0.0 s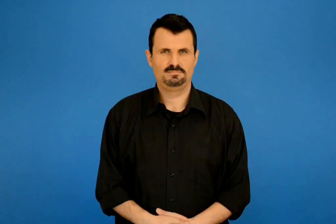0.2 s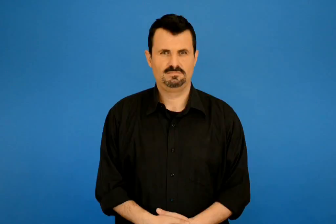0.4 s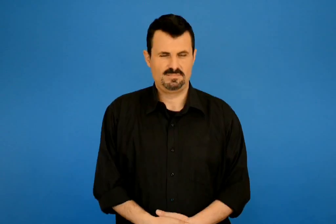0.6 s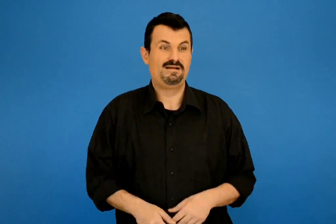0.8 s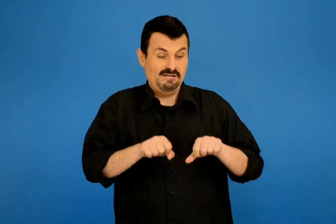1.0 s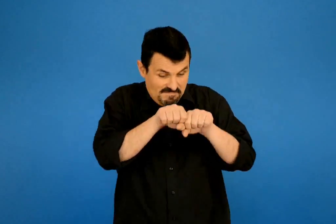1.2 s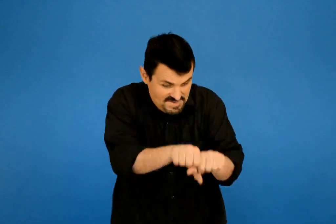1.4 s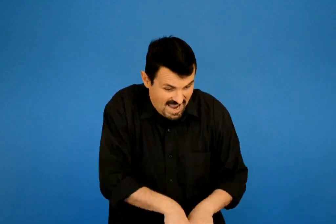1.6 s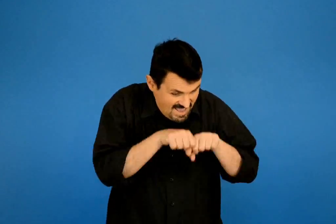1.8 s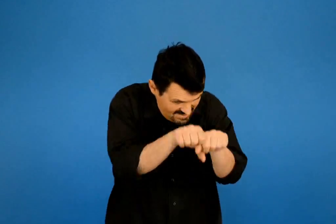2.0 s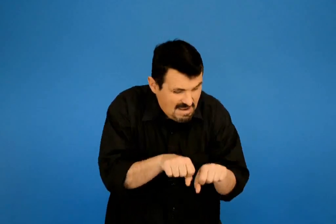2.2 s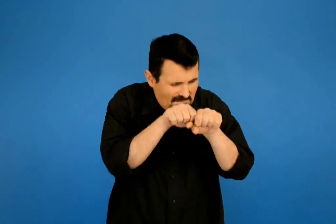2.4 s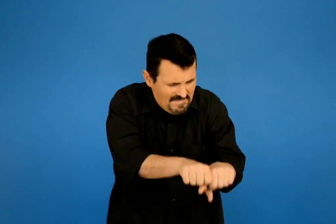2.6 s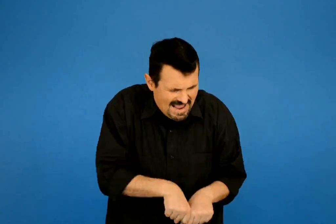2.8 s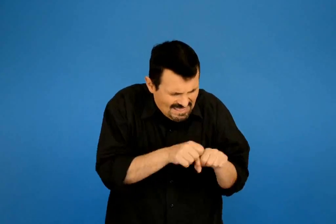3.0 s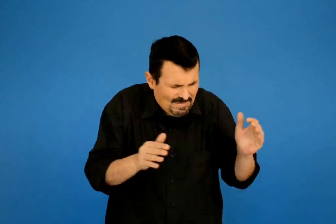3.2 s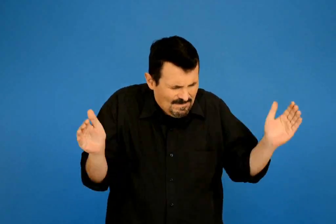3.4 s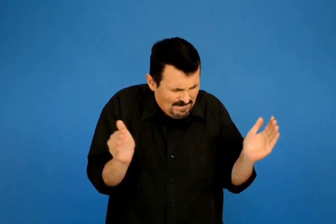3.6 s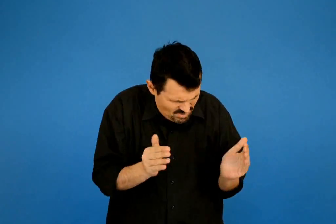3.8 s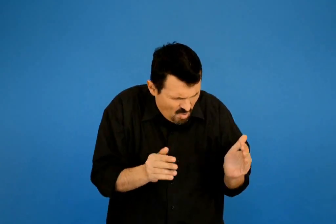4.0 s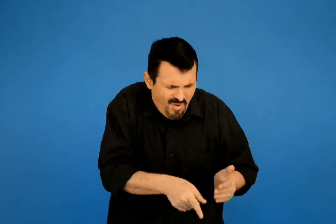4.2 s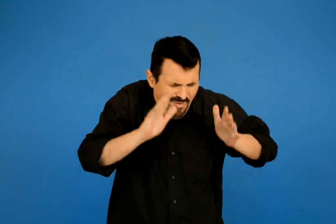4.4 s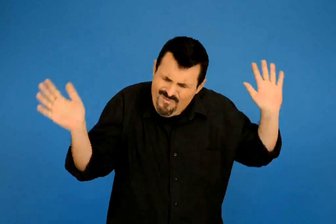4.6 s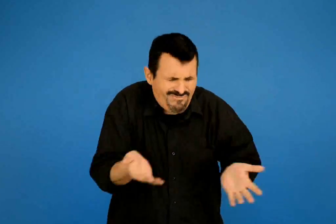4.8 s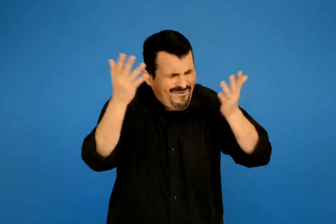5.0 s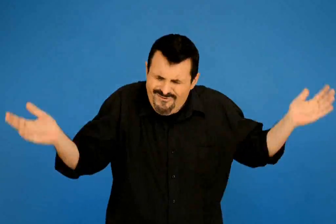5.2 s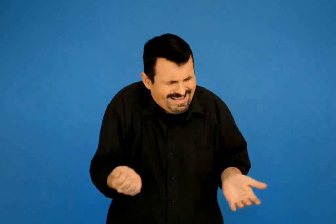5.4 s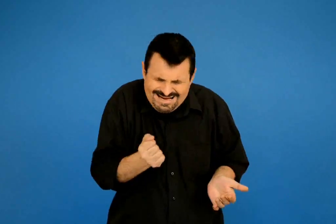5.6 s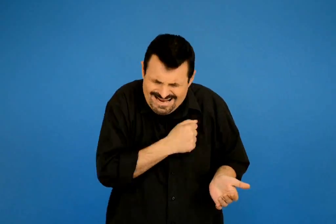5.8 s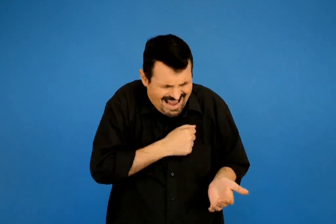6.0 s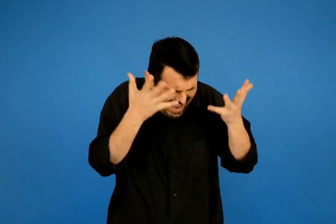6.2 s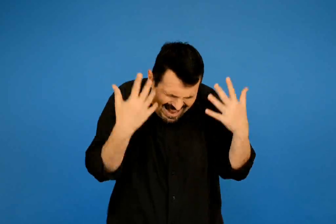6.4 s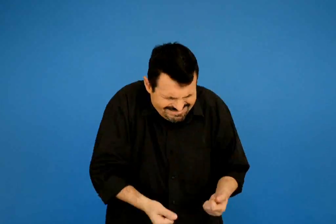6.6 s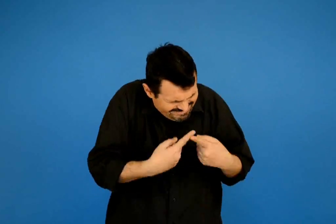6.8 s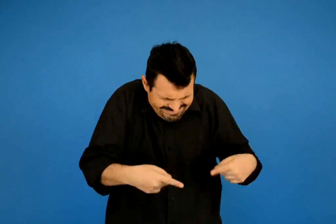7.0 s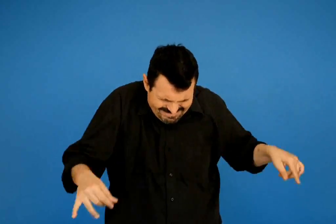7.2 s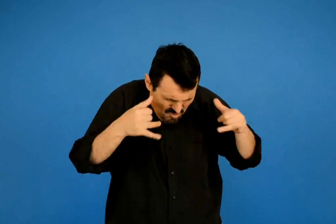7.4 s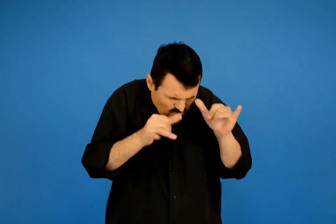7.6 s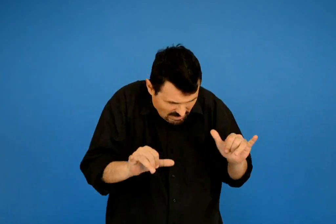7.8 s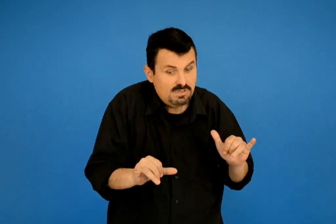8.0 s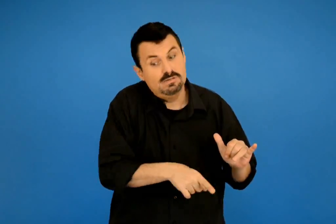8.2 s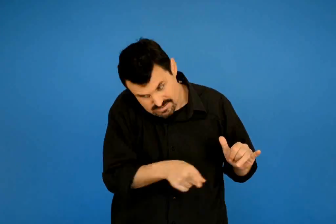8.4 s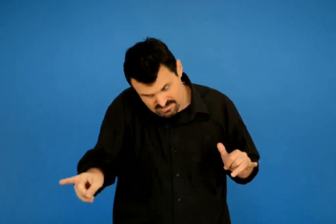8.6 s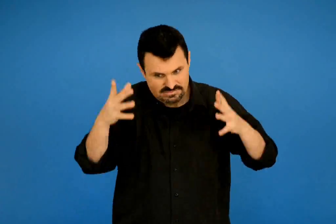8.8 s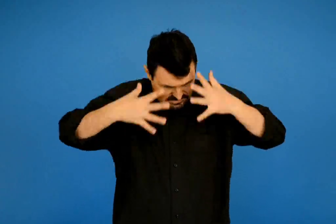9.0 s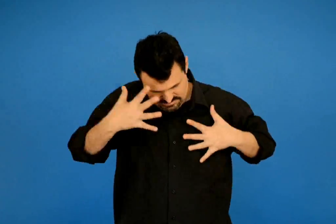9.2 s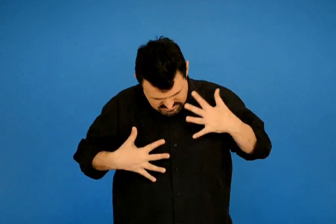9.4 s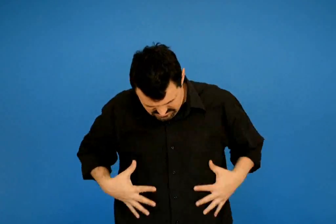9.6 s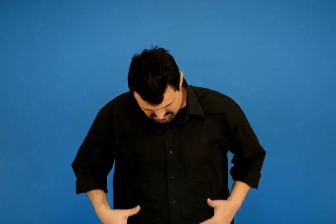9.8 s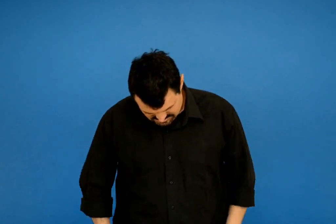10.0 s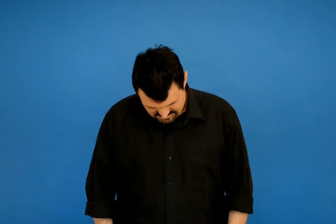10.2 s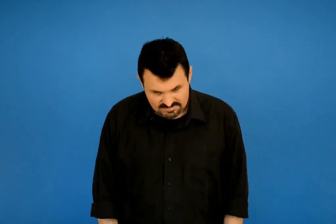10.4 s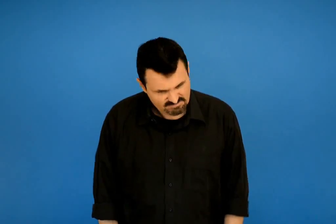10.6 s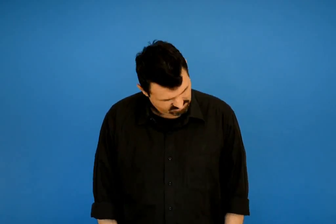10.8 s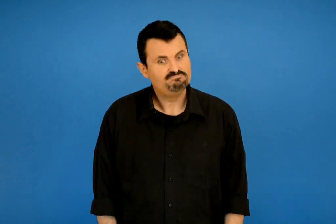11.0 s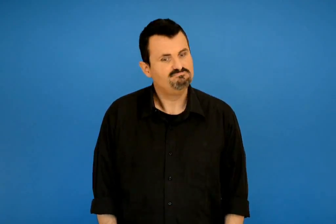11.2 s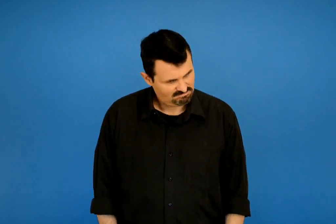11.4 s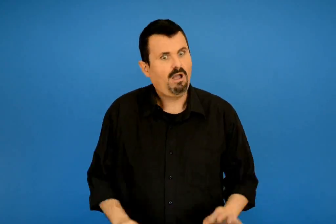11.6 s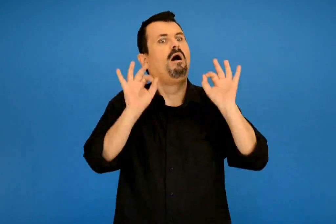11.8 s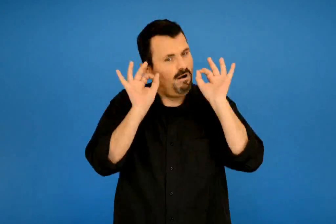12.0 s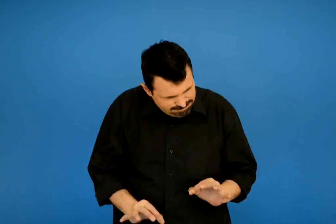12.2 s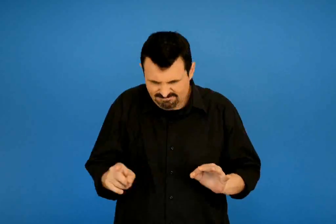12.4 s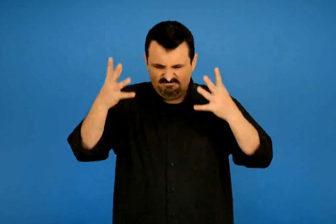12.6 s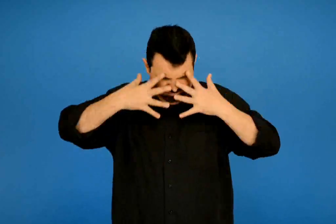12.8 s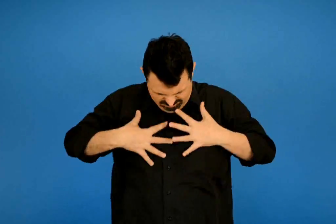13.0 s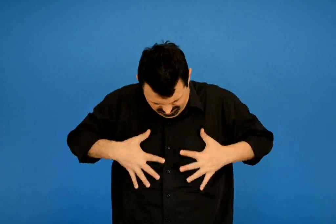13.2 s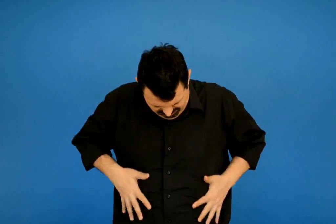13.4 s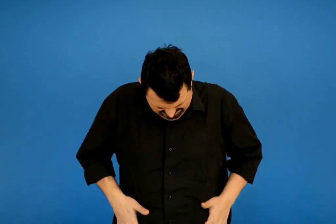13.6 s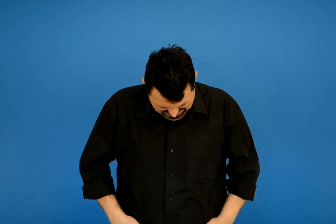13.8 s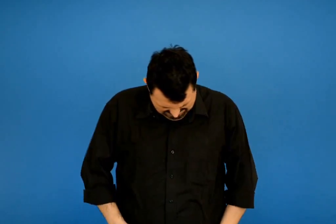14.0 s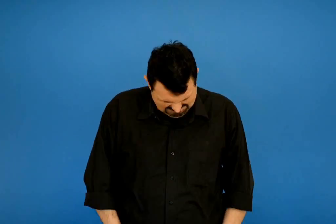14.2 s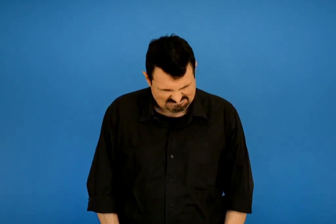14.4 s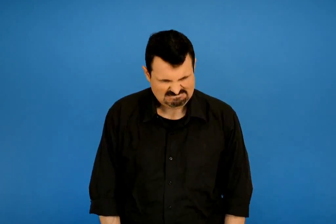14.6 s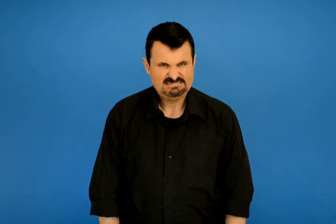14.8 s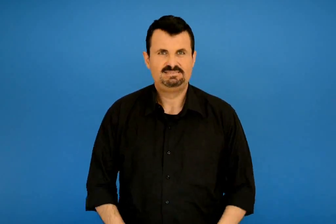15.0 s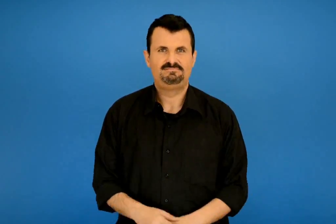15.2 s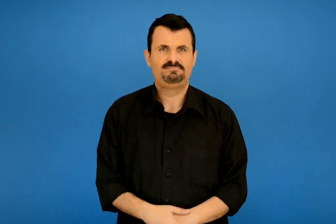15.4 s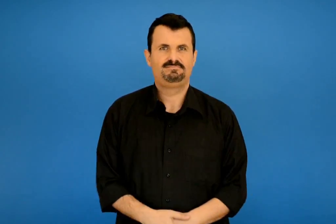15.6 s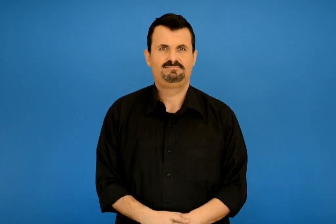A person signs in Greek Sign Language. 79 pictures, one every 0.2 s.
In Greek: πηγάδι πηγαδάκι μου οτιδήποτε κοπριές έχεις λούσε την και το πηγαδάκι την έλουσε με αυτά
